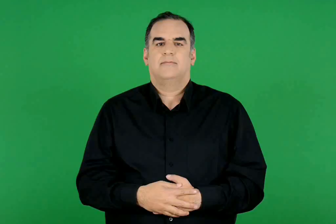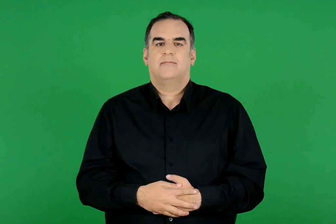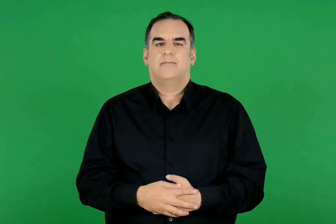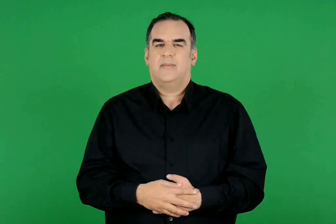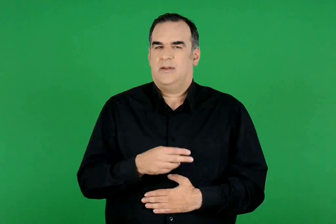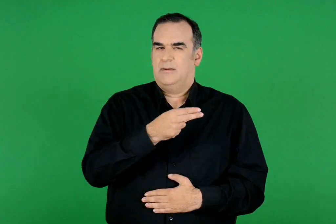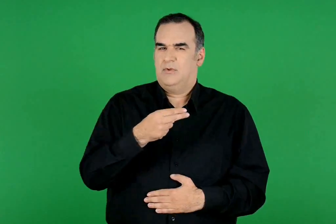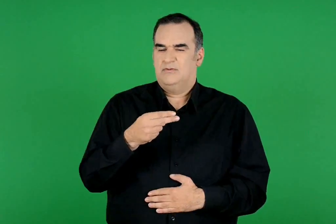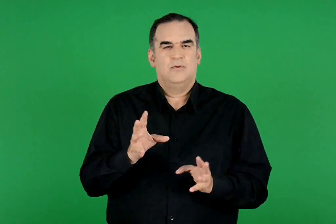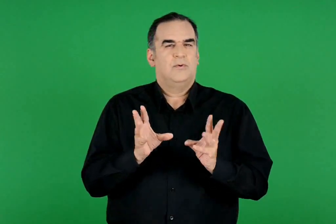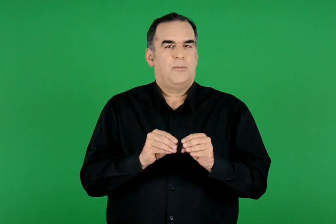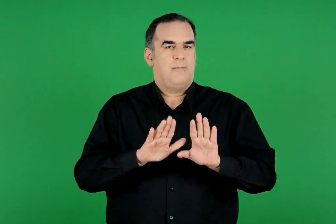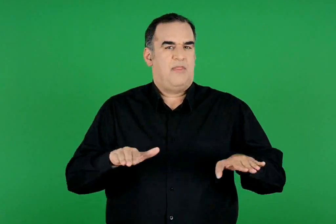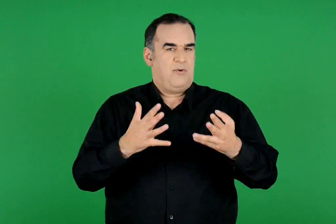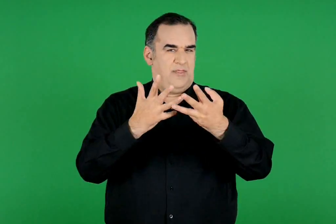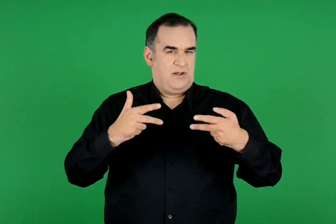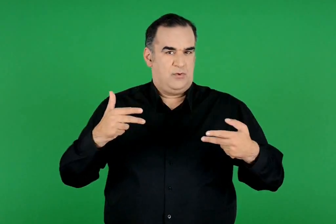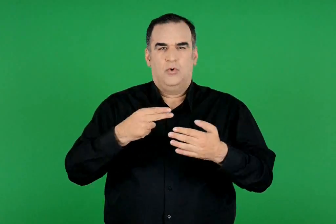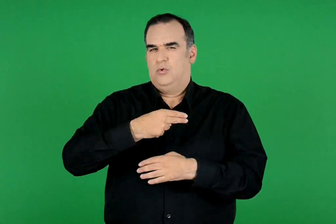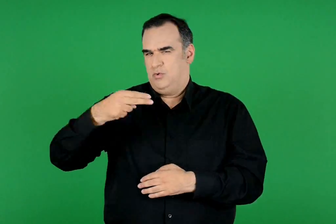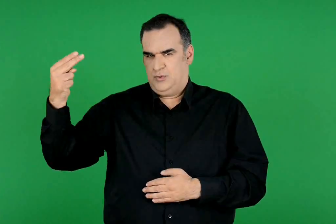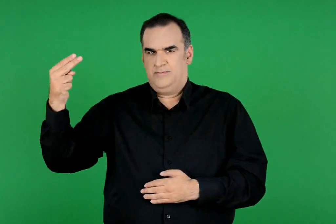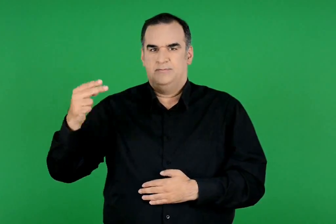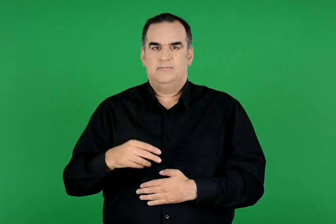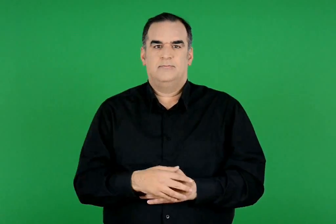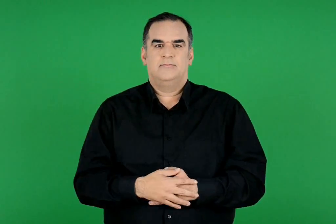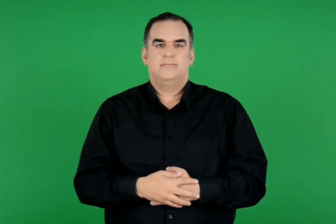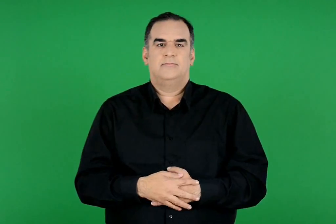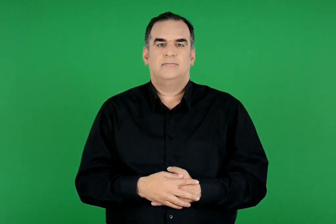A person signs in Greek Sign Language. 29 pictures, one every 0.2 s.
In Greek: η υπόθεση ενός γνωστού παιδικού θεατρικού έργου
